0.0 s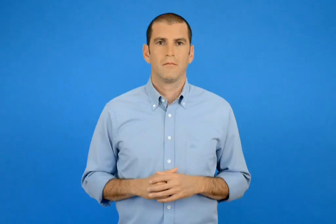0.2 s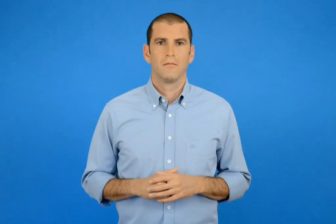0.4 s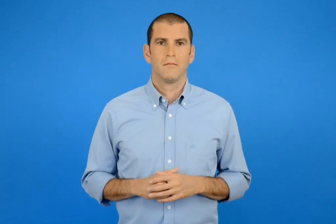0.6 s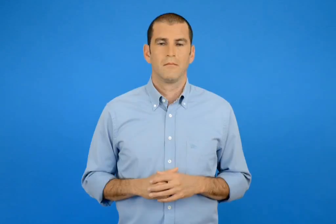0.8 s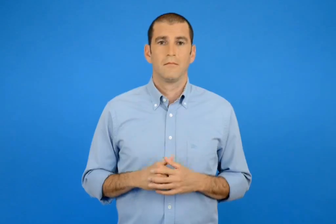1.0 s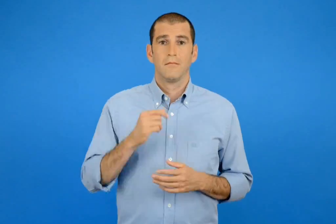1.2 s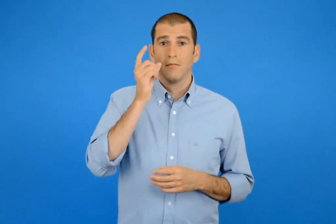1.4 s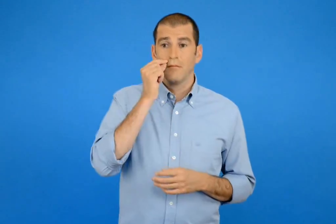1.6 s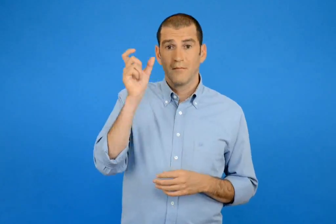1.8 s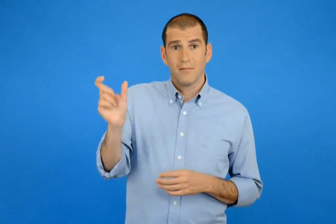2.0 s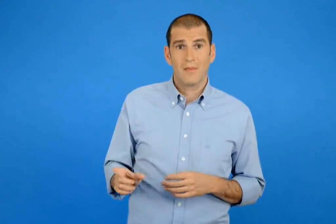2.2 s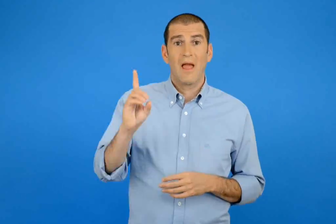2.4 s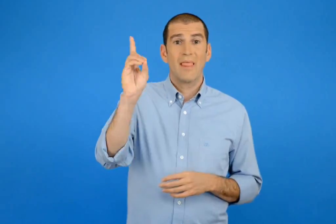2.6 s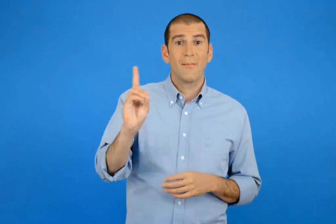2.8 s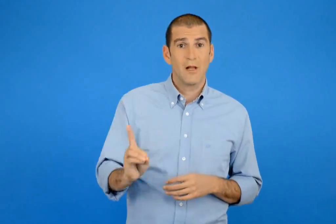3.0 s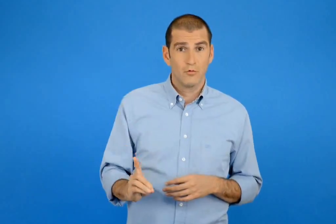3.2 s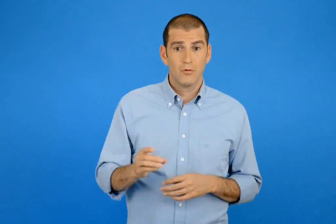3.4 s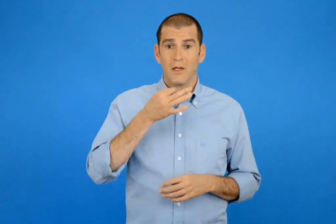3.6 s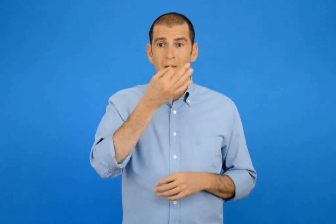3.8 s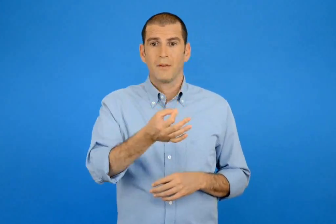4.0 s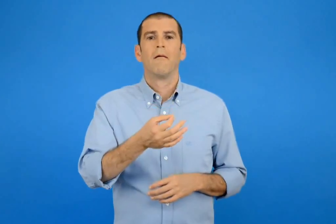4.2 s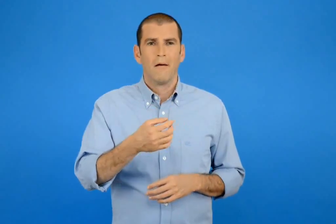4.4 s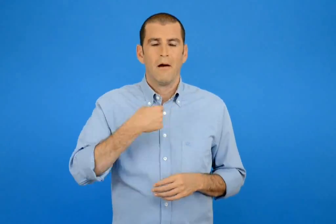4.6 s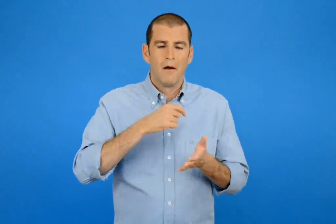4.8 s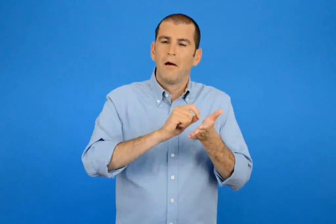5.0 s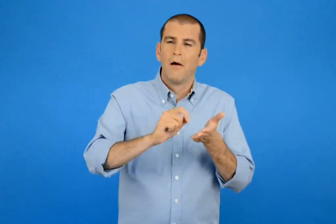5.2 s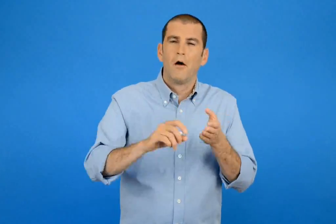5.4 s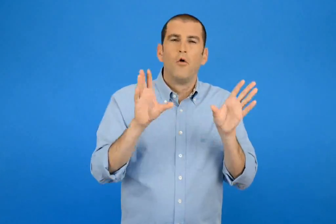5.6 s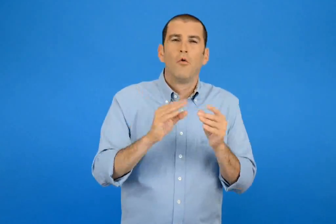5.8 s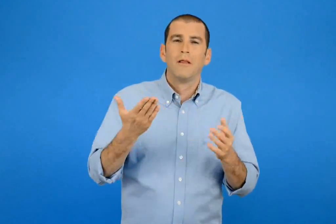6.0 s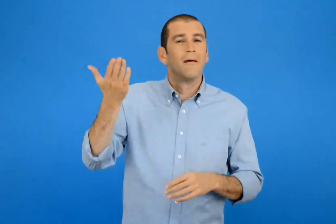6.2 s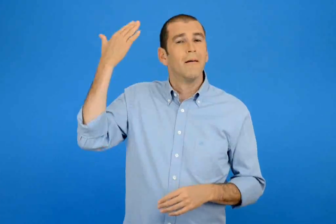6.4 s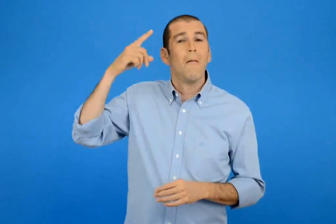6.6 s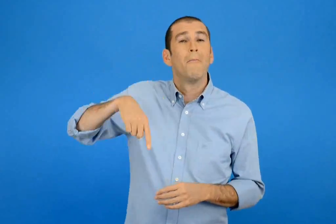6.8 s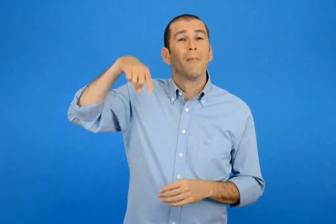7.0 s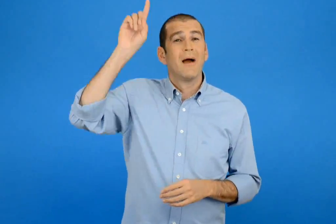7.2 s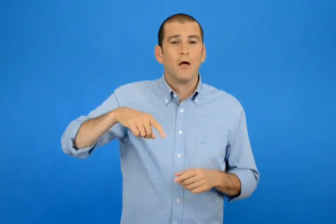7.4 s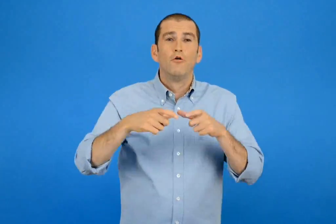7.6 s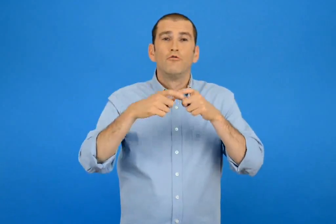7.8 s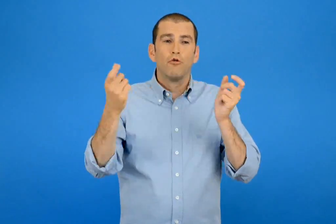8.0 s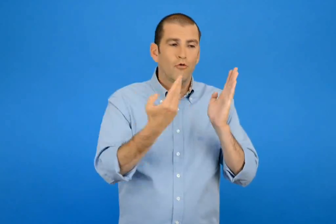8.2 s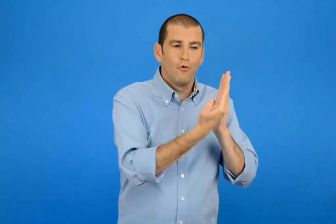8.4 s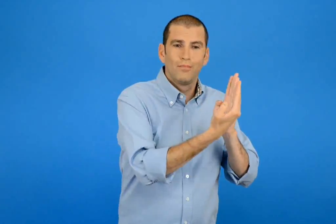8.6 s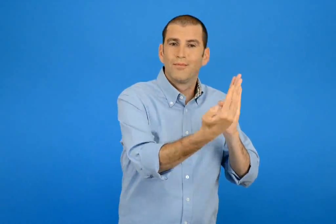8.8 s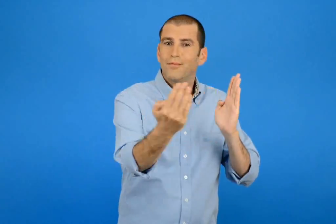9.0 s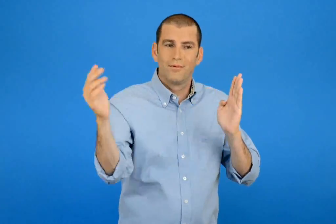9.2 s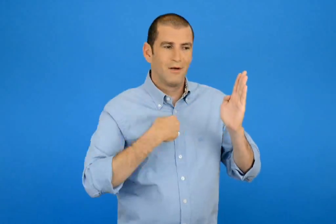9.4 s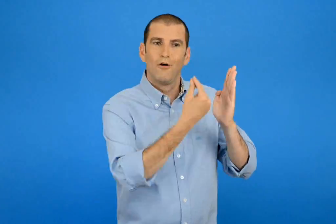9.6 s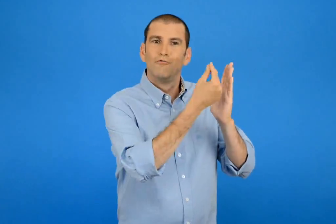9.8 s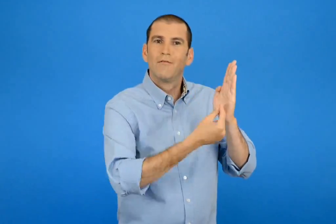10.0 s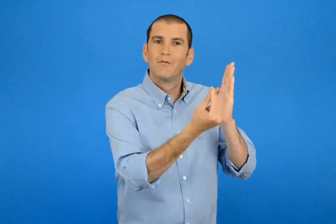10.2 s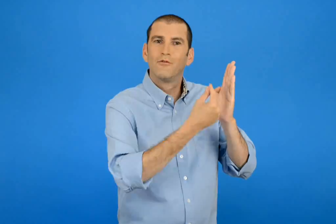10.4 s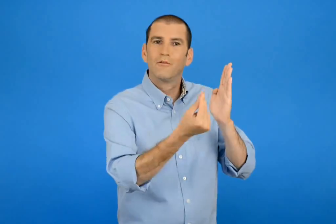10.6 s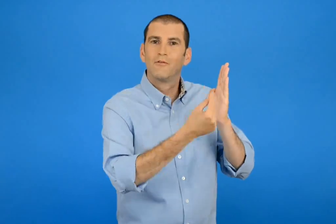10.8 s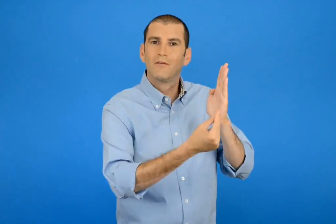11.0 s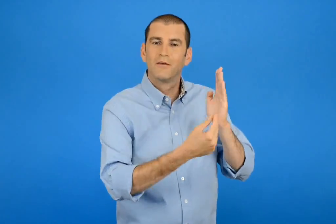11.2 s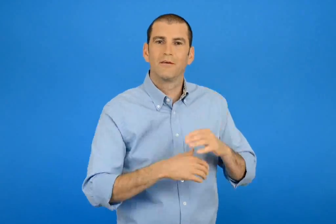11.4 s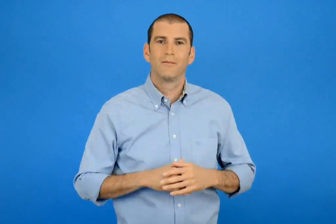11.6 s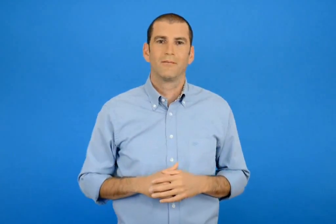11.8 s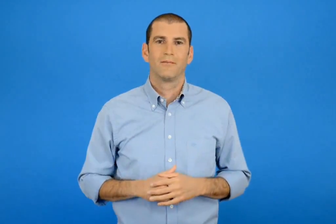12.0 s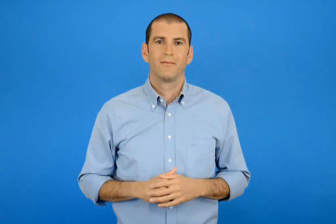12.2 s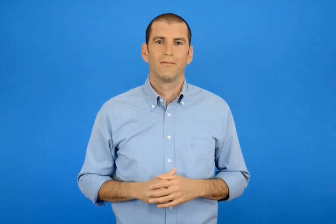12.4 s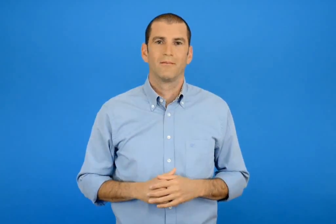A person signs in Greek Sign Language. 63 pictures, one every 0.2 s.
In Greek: εγώ θα γράψω για τη μέρα που ζωγραφίσαμε όλοι μαζί τη μάντρα του σχολείου είπε ο δαμιανός
